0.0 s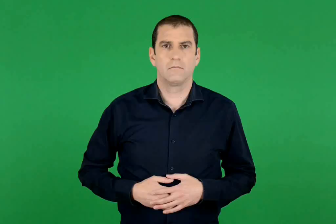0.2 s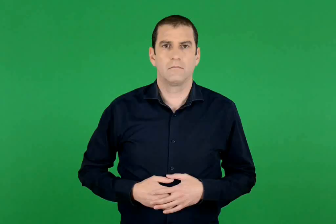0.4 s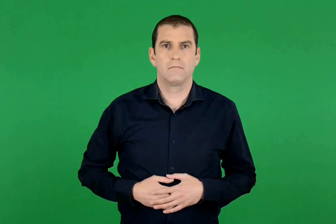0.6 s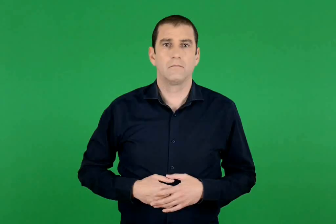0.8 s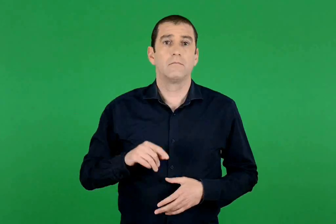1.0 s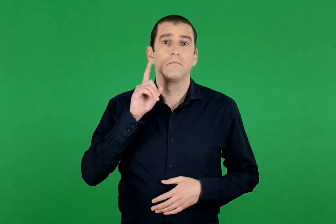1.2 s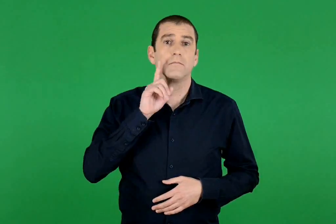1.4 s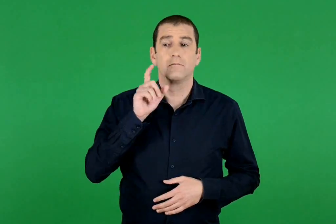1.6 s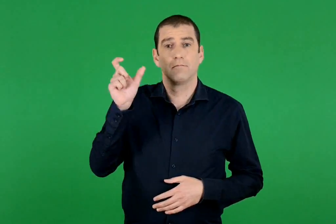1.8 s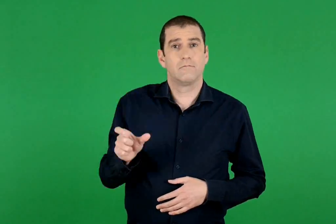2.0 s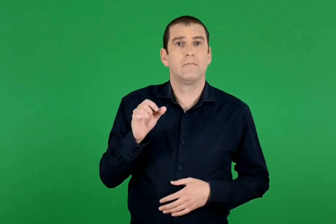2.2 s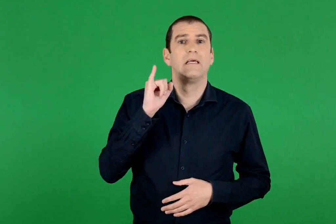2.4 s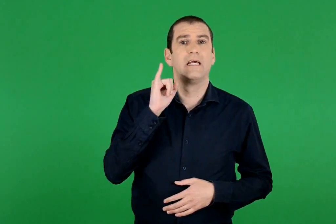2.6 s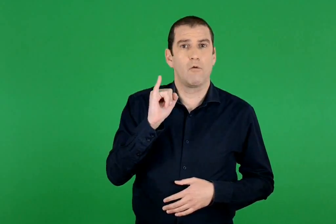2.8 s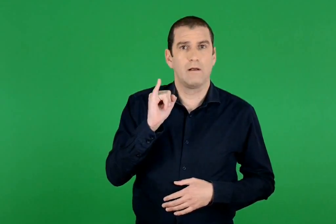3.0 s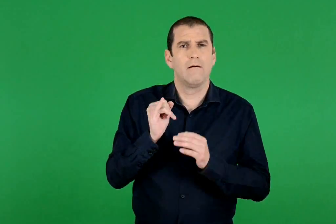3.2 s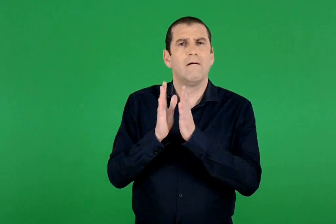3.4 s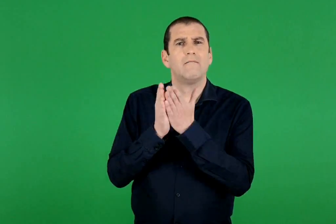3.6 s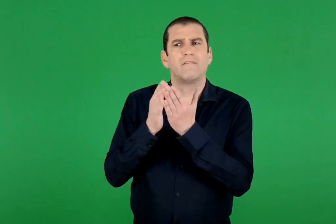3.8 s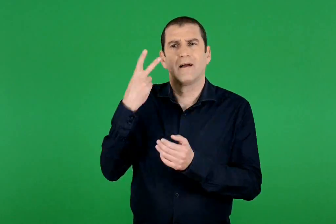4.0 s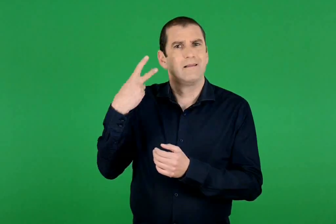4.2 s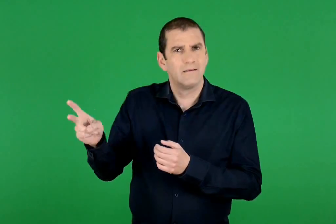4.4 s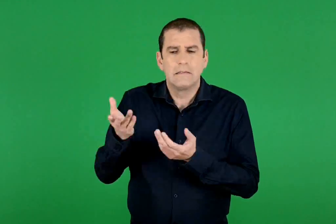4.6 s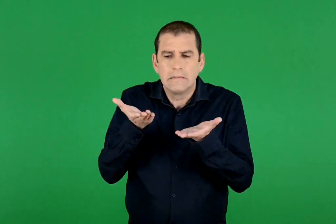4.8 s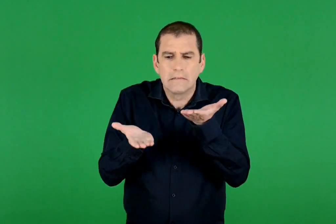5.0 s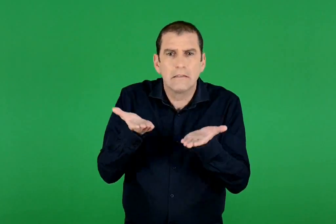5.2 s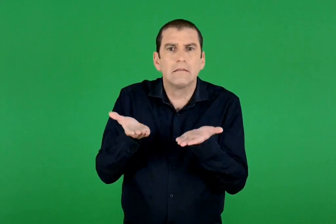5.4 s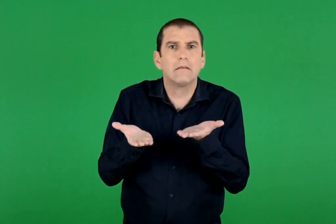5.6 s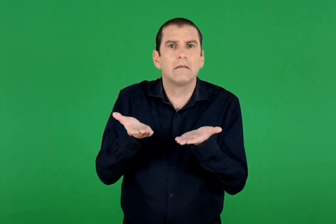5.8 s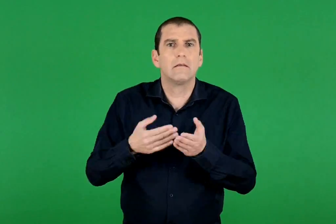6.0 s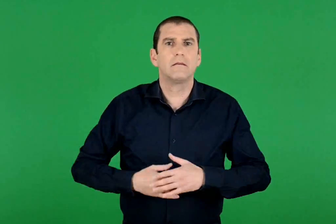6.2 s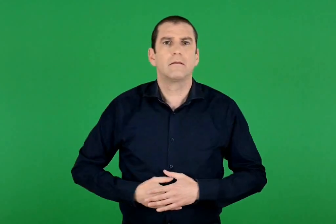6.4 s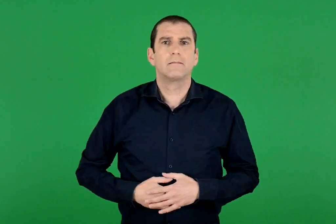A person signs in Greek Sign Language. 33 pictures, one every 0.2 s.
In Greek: η ιωάννα ζυγίζει τα βιβλία της
